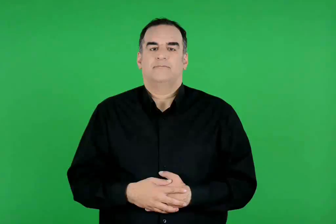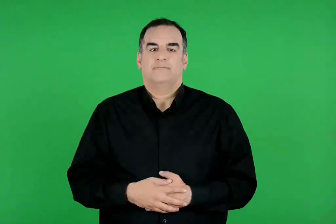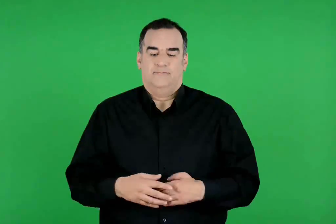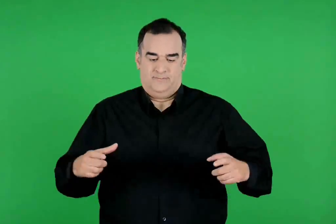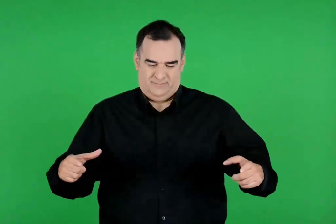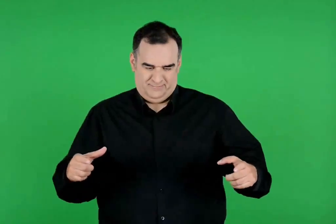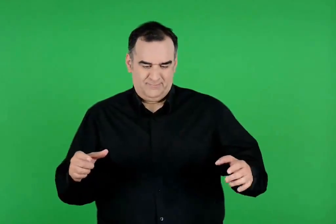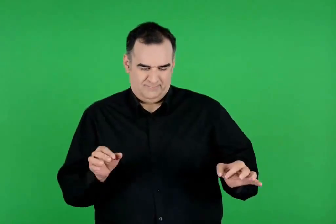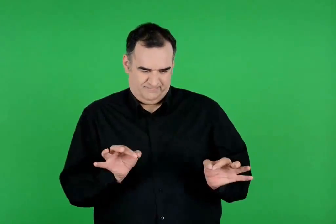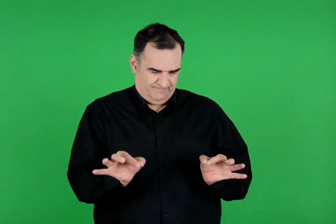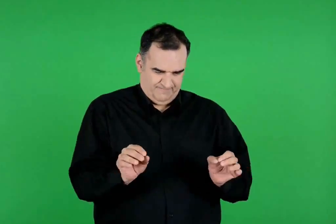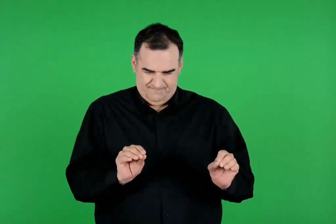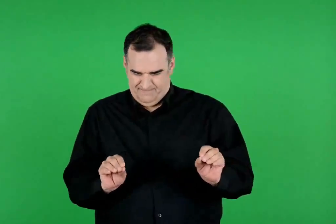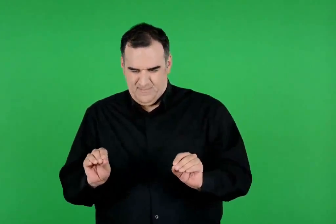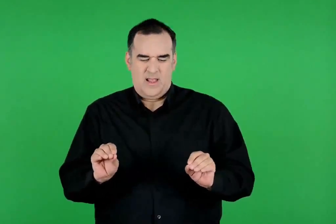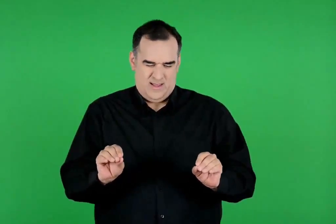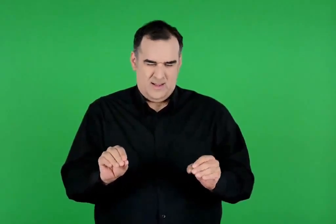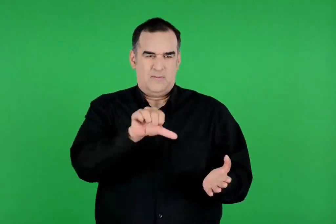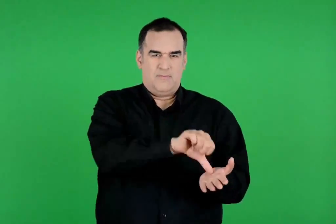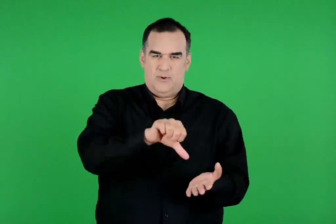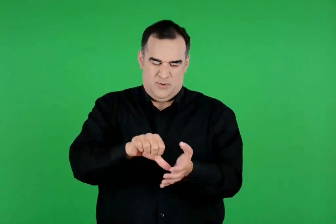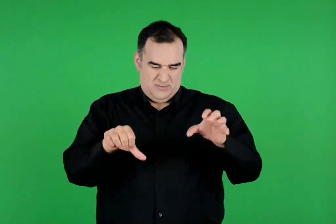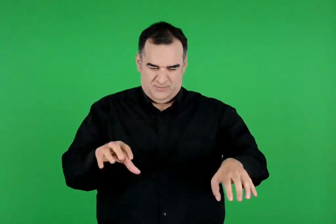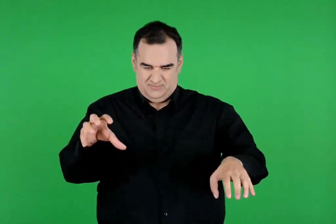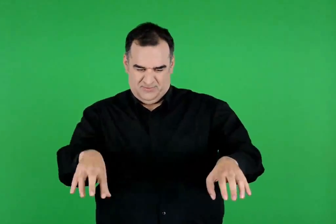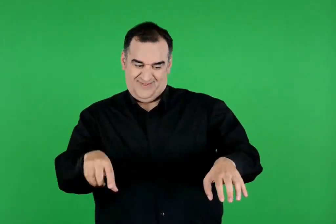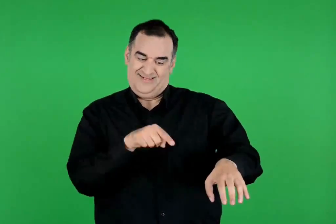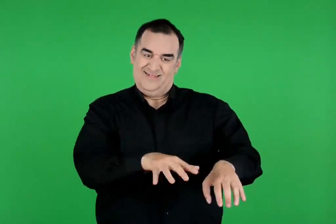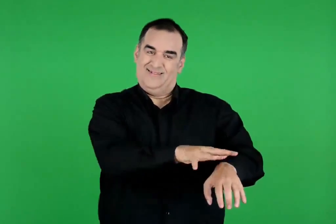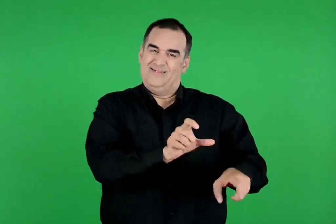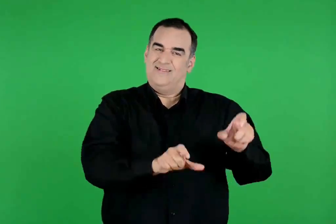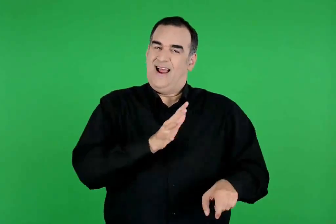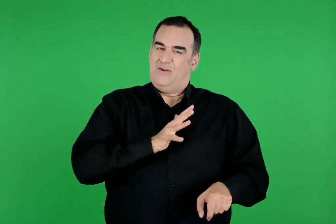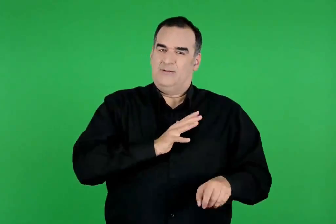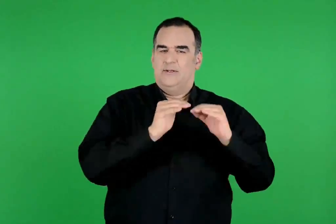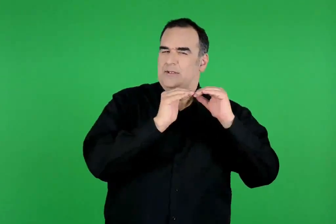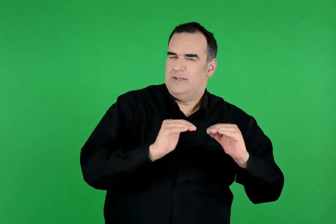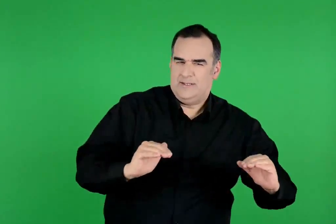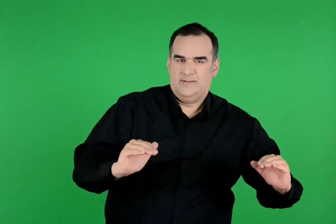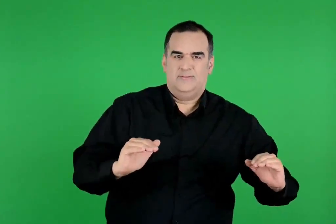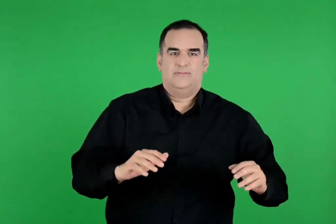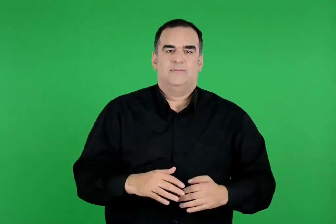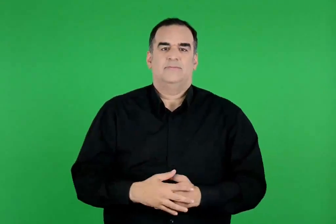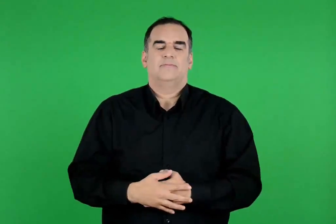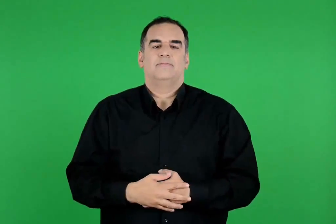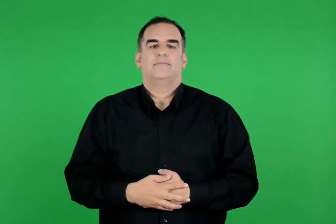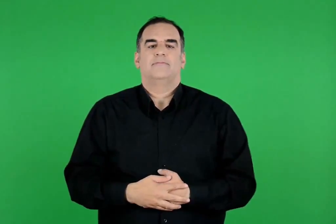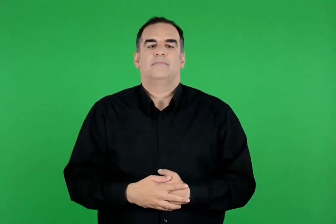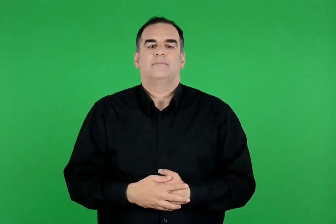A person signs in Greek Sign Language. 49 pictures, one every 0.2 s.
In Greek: κι έπειτα αρχίζει να σχεδιάζει δυο πολιτείες δίπλα δίπλα. στην πρώτη οι άνθρωποι έχουν ειρήνη
